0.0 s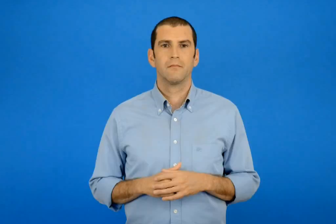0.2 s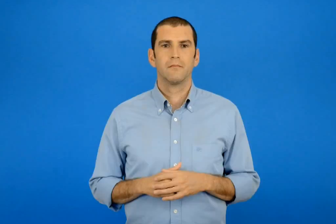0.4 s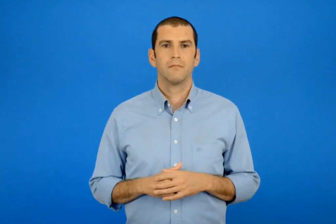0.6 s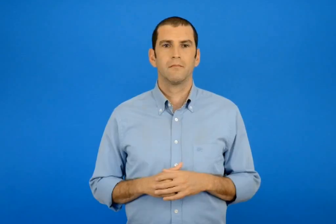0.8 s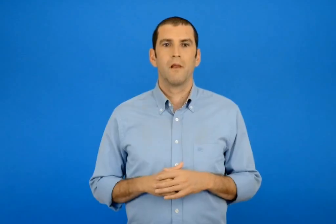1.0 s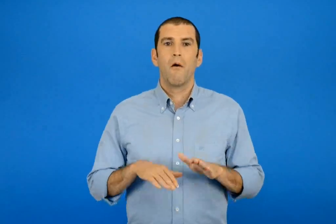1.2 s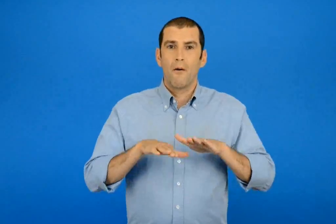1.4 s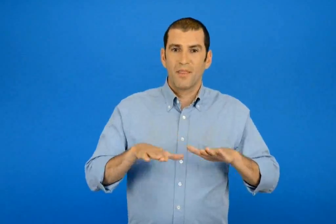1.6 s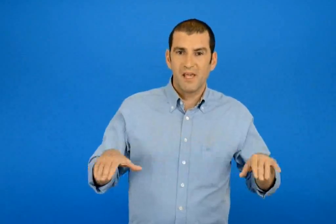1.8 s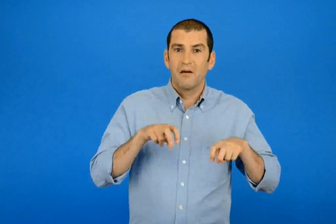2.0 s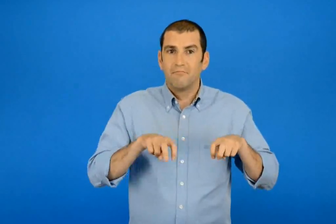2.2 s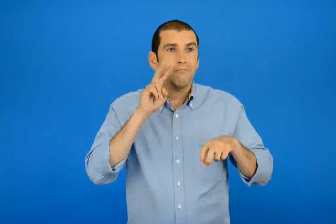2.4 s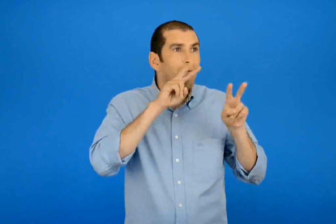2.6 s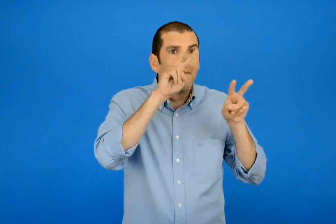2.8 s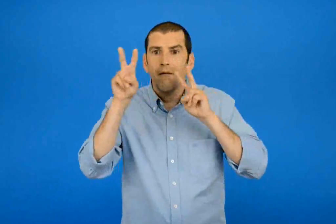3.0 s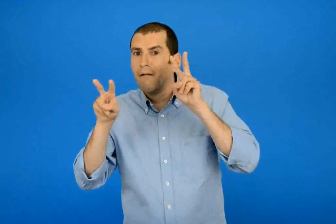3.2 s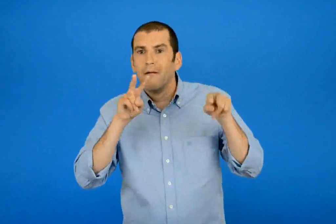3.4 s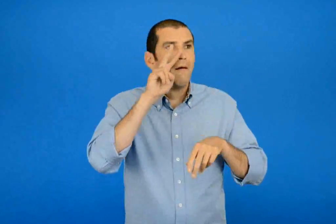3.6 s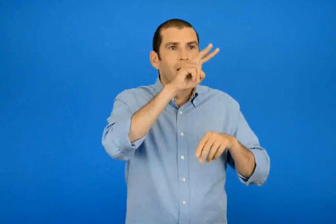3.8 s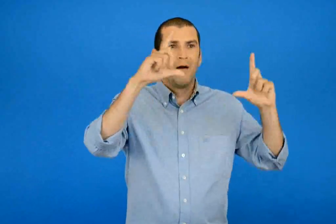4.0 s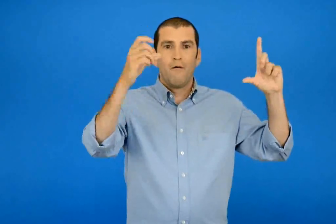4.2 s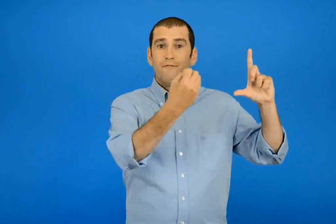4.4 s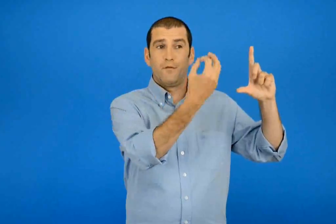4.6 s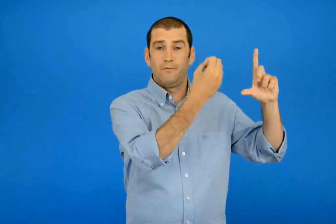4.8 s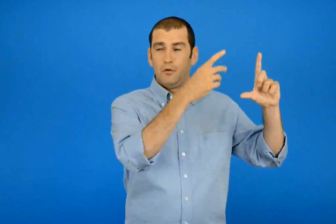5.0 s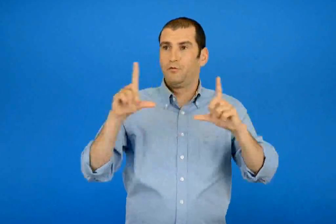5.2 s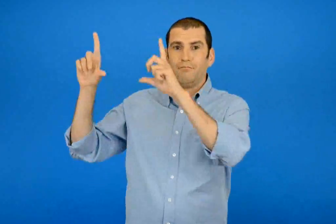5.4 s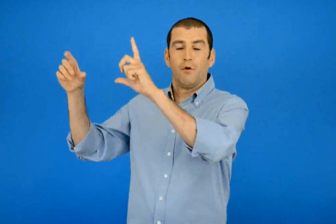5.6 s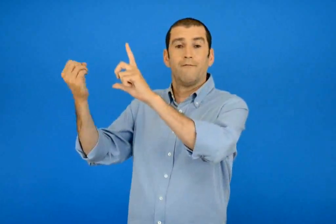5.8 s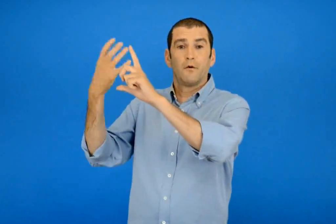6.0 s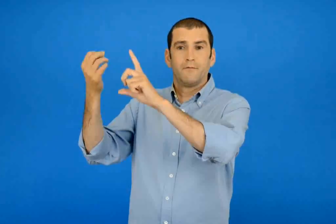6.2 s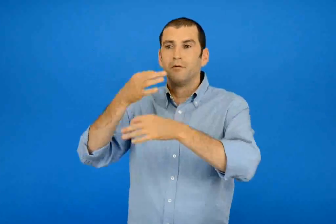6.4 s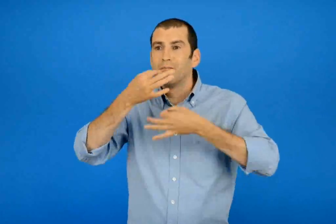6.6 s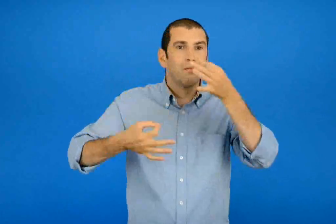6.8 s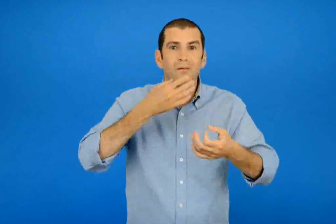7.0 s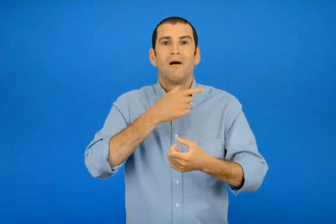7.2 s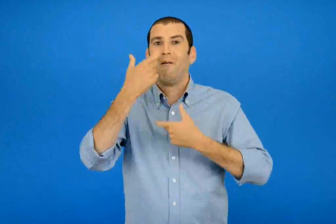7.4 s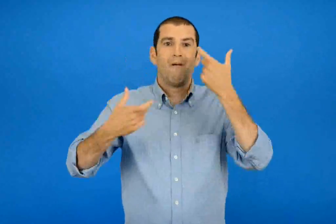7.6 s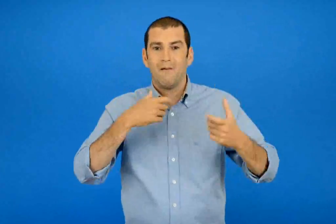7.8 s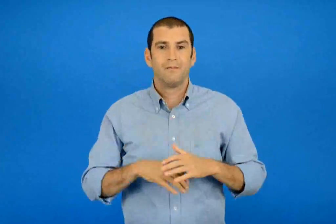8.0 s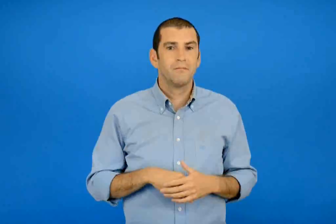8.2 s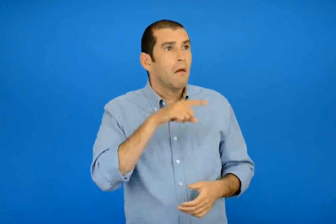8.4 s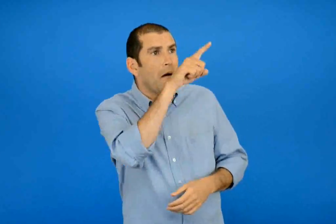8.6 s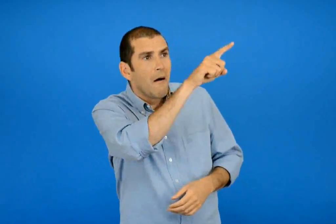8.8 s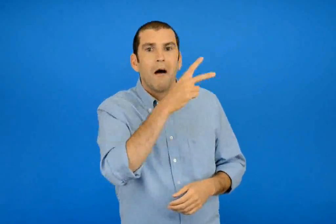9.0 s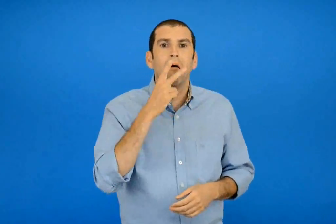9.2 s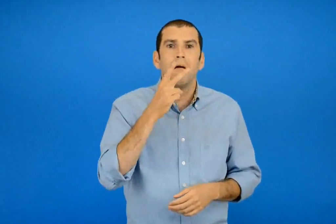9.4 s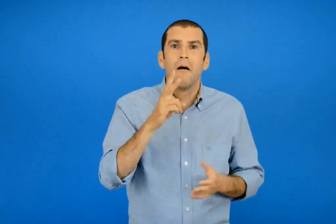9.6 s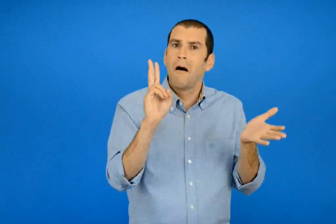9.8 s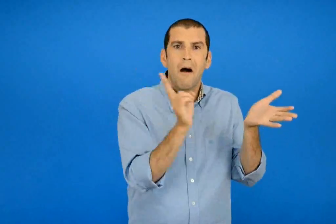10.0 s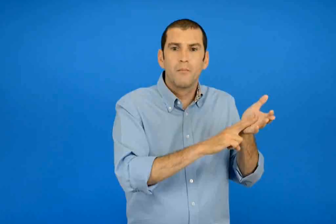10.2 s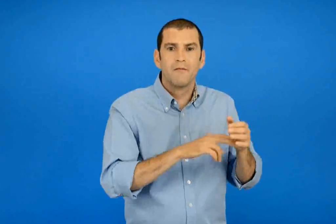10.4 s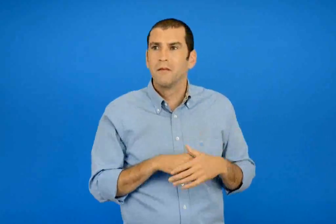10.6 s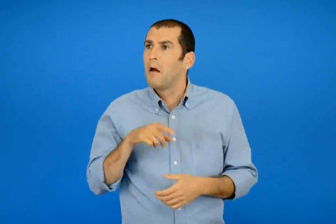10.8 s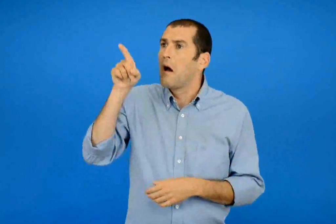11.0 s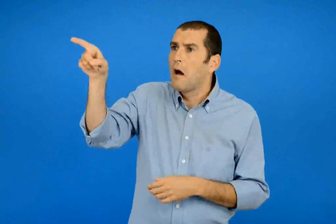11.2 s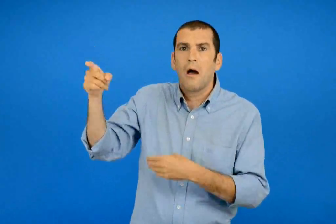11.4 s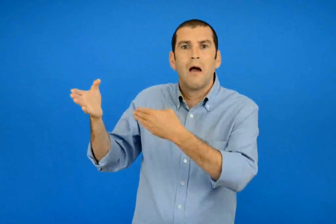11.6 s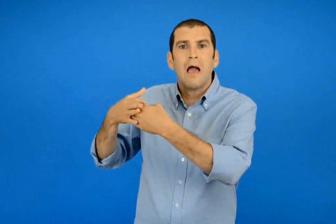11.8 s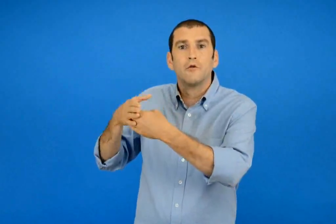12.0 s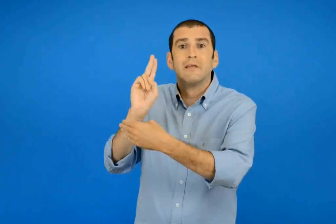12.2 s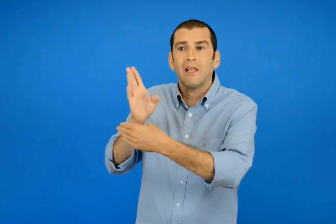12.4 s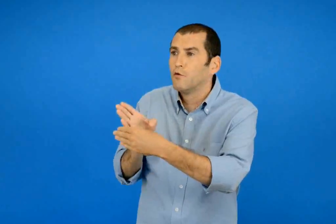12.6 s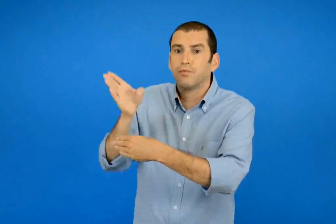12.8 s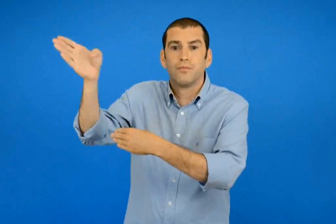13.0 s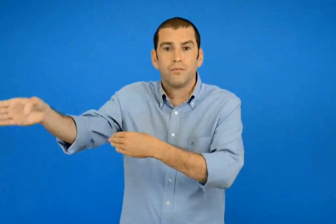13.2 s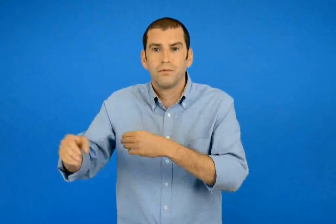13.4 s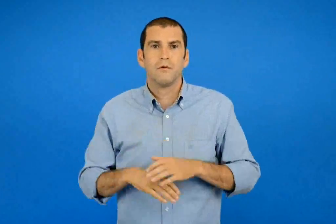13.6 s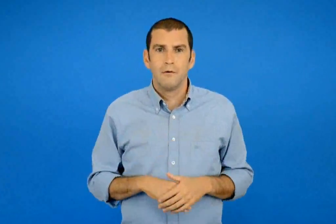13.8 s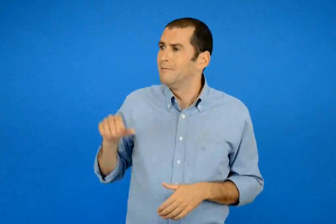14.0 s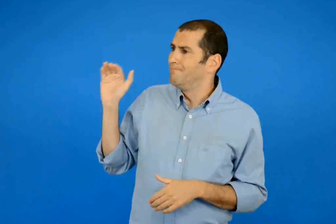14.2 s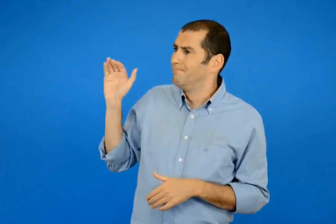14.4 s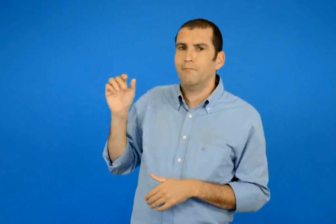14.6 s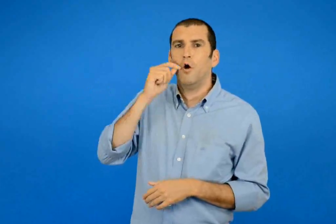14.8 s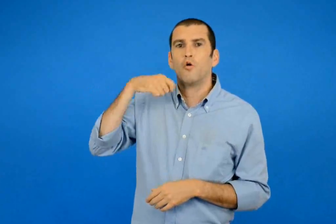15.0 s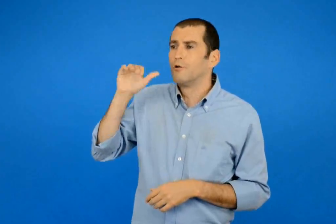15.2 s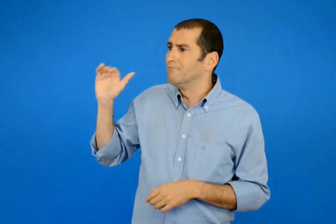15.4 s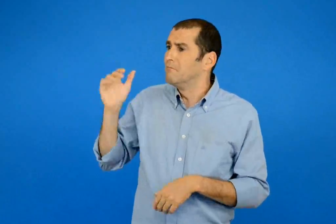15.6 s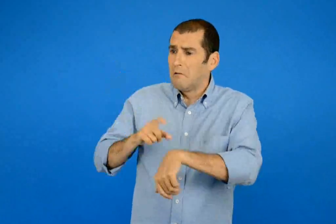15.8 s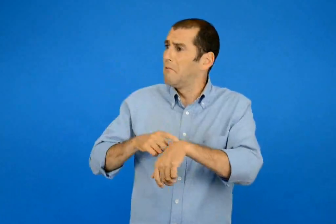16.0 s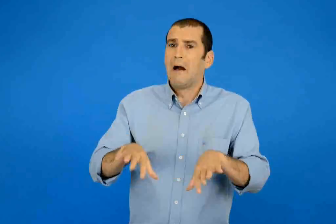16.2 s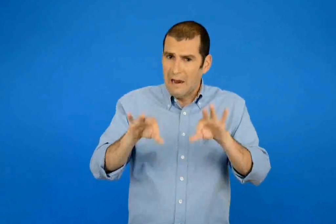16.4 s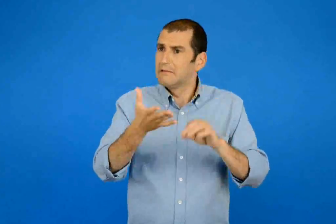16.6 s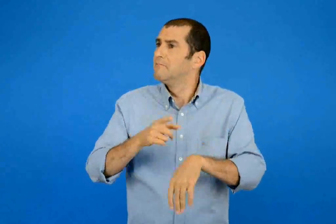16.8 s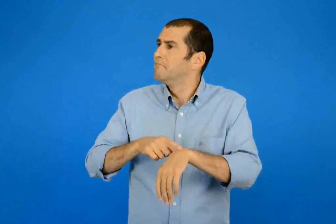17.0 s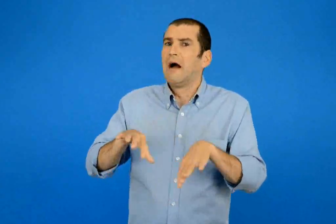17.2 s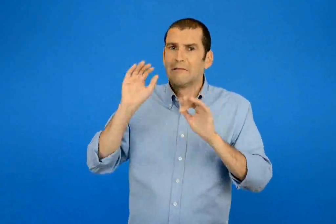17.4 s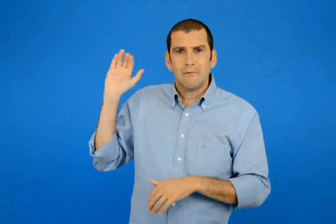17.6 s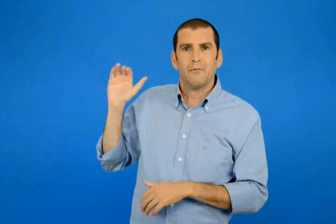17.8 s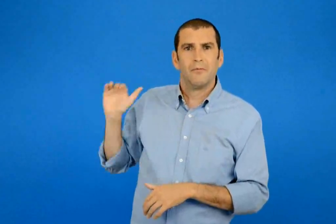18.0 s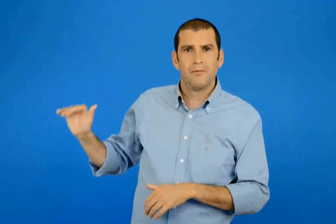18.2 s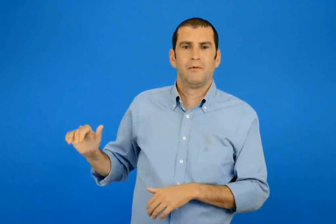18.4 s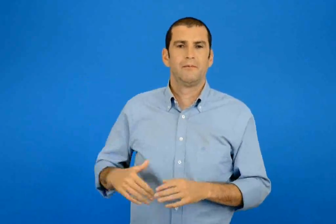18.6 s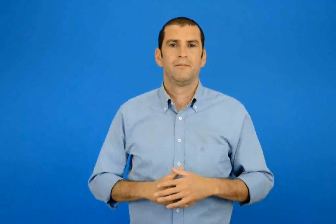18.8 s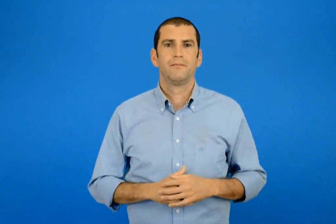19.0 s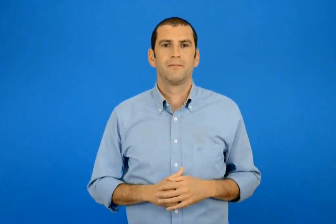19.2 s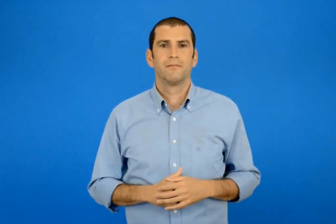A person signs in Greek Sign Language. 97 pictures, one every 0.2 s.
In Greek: τα παιδιά τριγύρω διαβάζουν δυνατά τις φωτεινές επιγραφές απαγορεύεται το κάπνισμα η έξοδος κίνδυνου κι όλο ρωτάνε τους δικούς τους πότε θα αρχίσει
